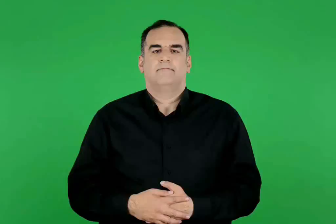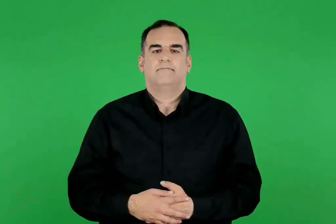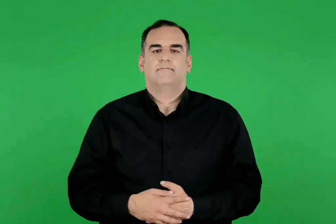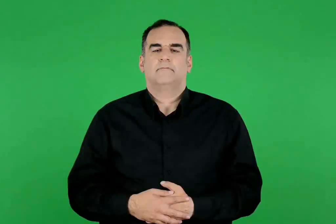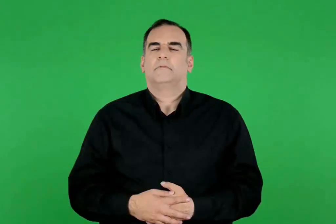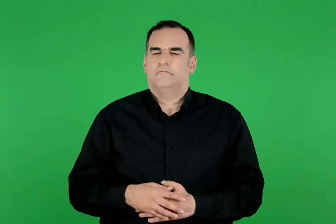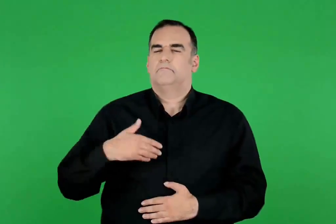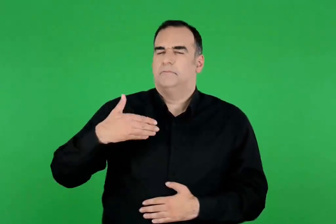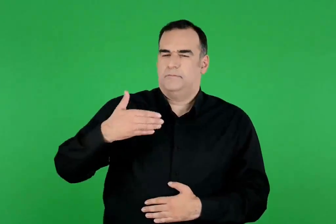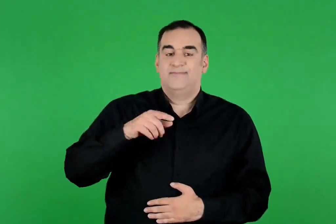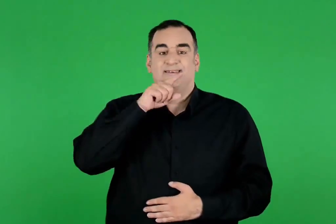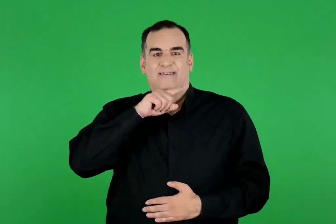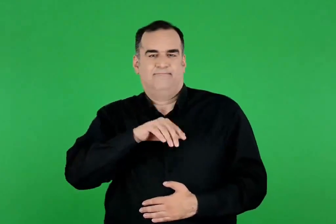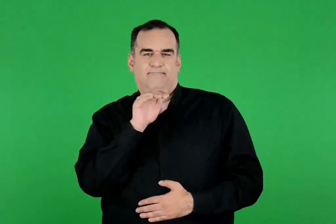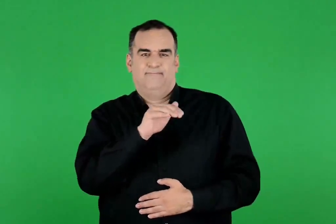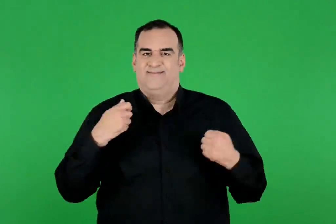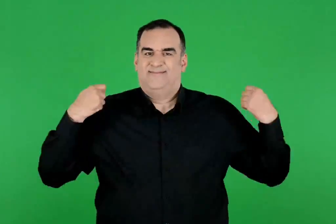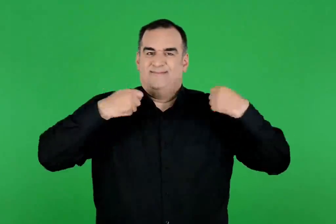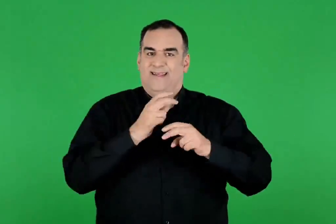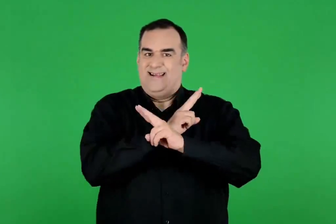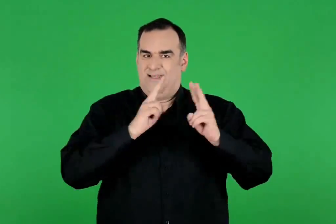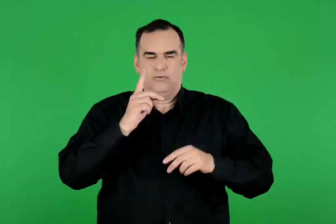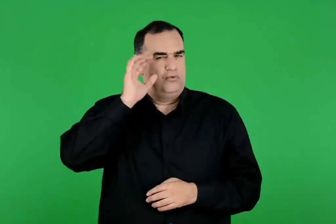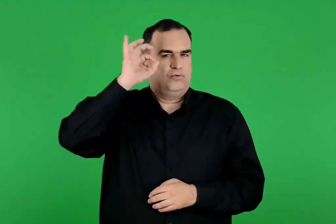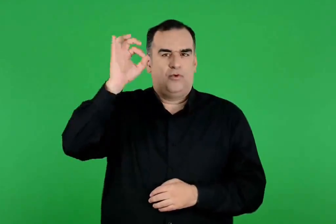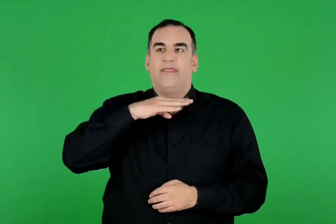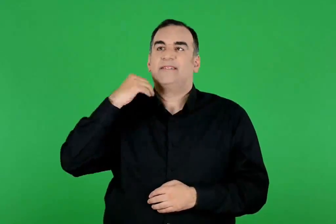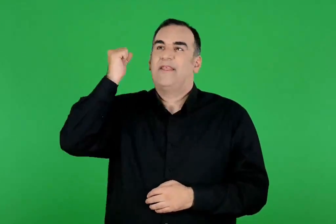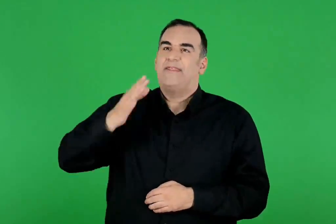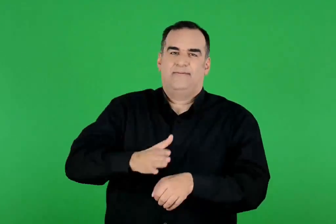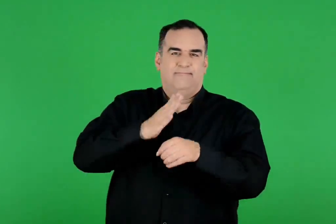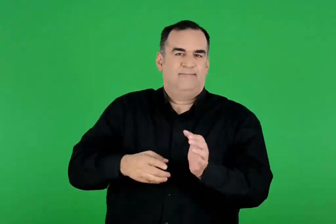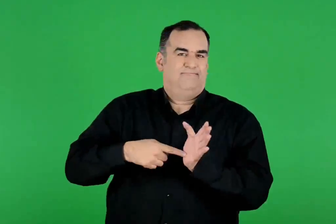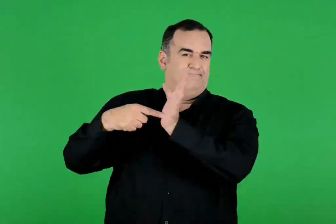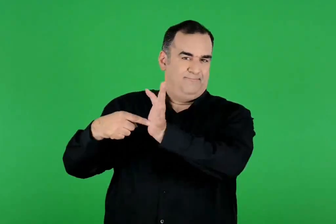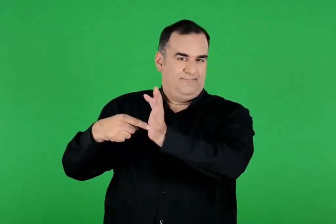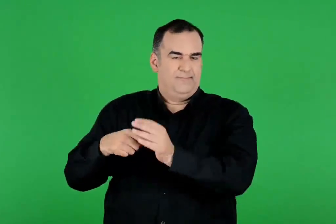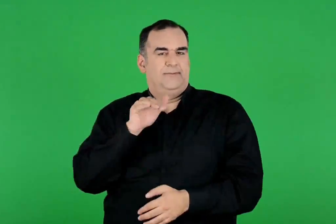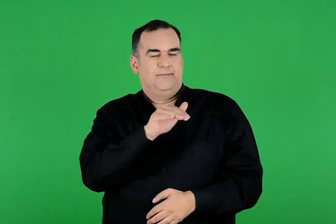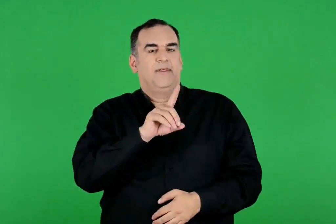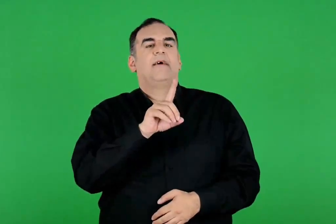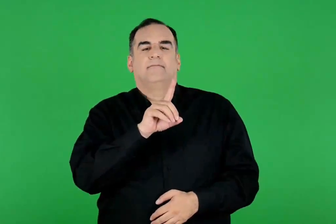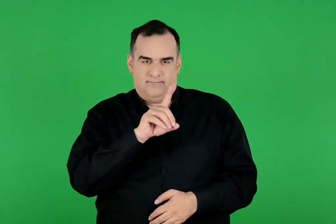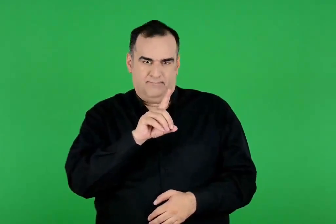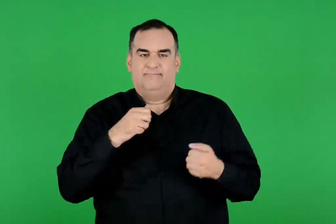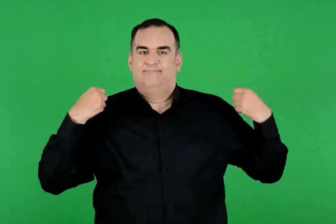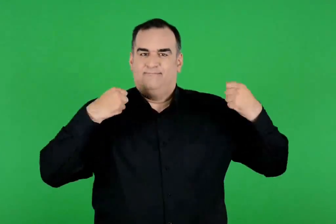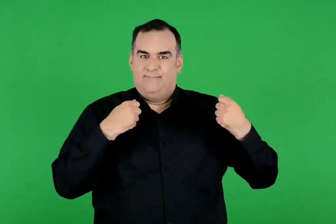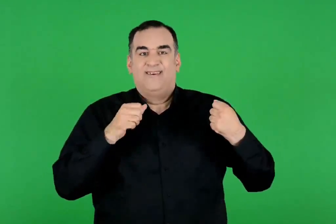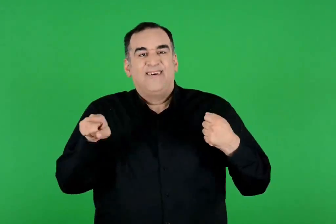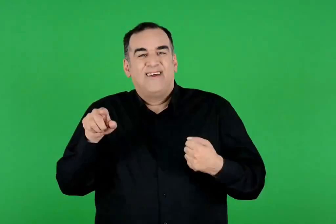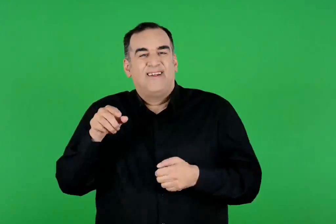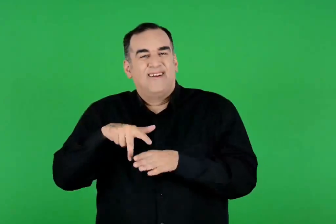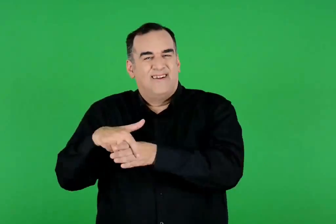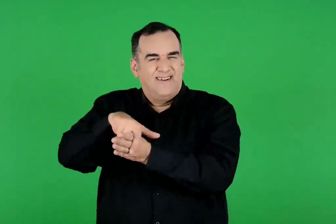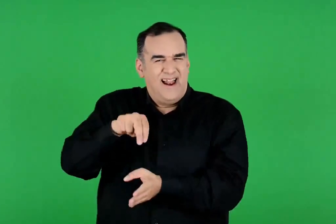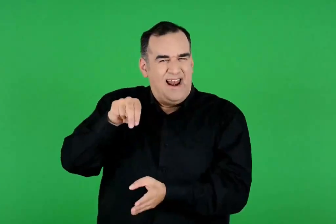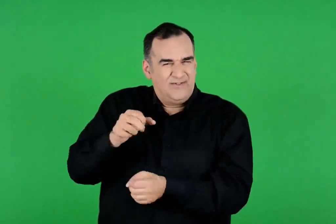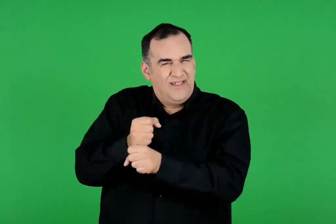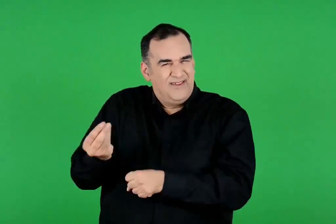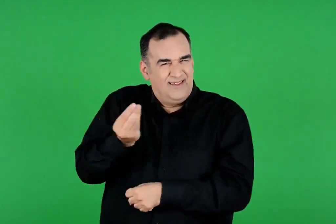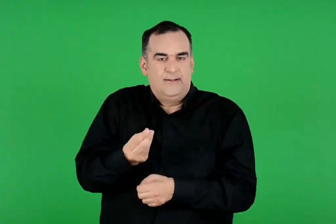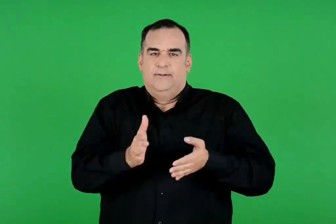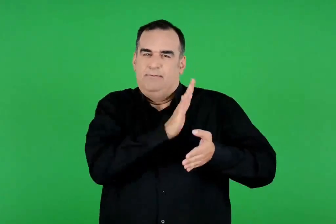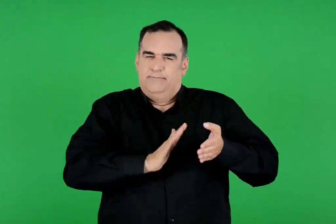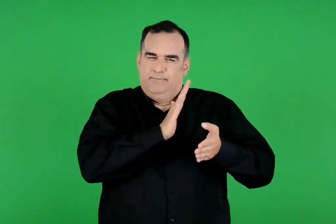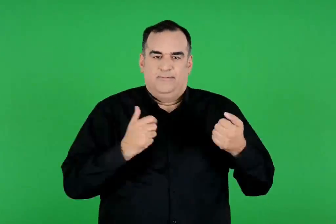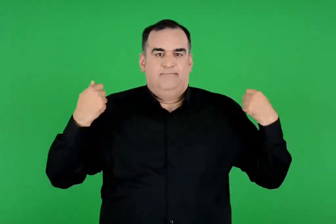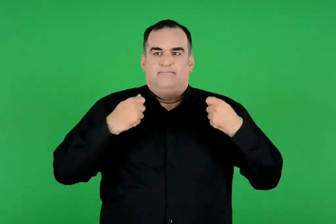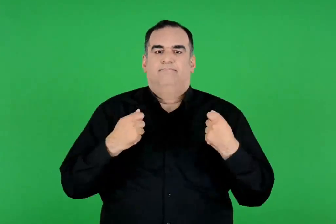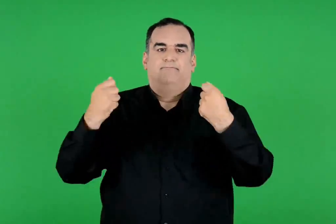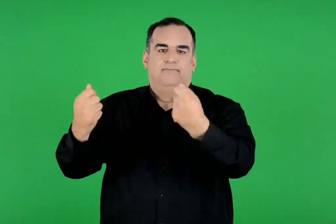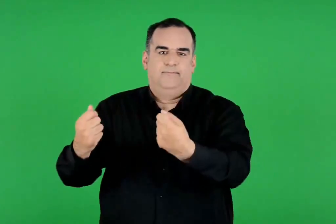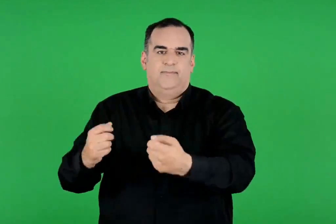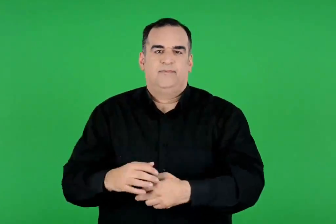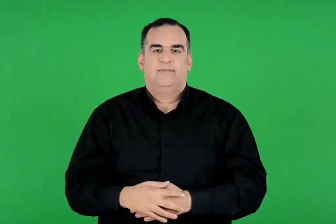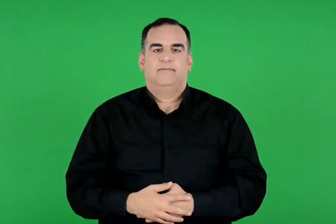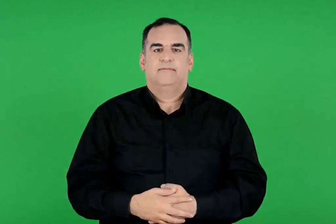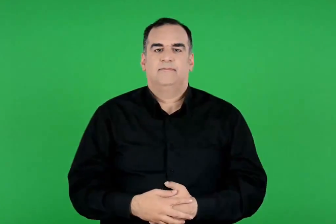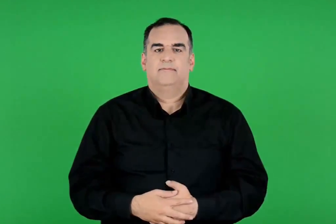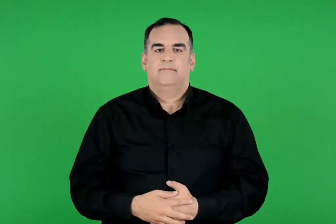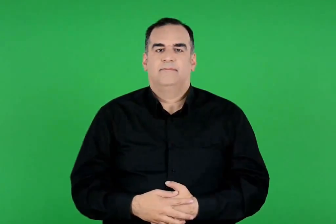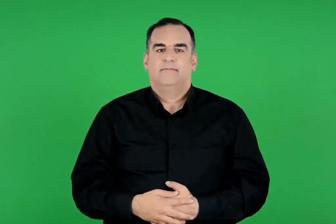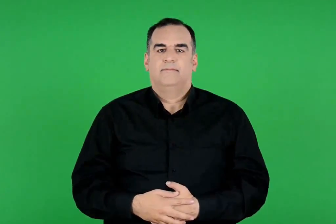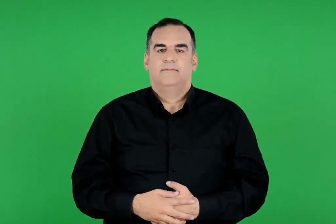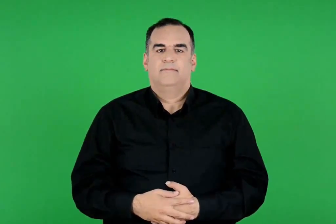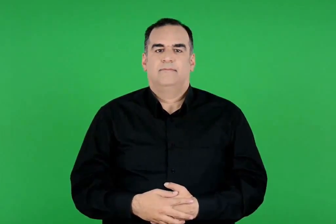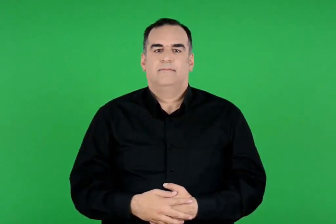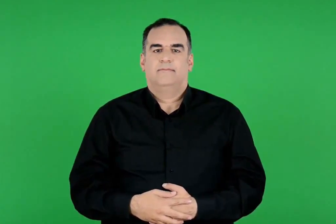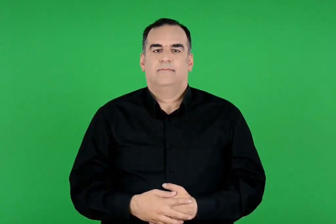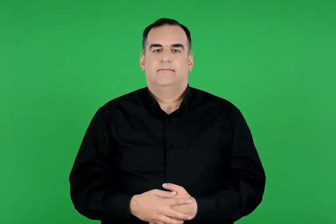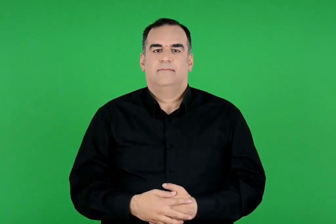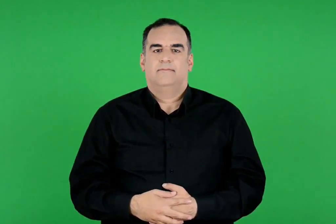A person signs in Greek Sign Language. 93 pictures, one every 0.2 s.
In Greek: έτσι , κάποτε που ο ηρακλής ζήτησε έναν καθαρό χιτώνα από τη δηιάνειρα , για να τον φορέσει και να κάνει θυσία στον δία , εκείνη άλειψε έναν χιτώνα με το δηλητήριο του νέσσου και του τον έδωσε
